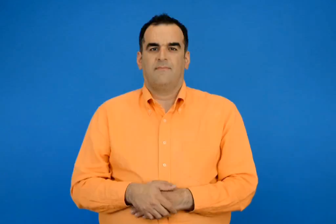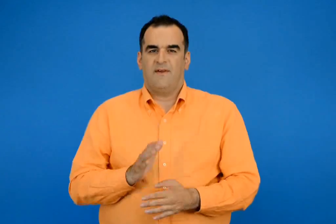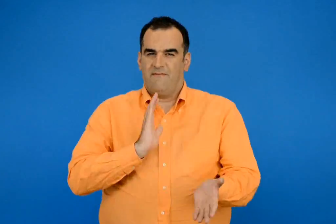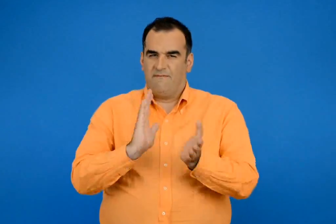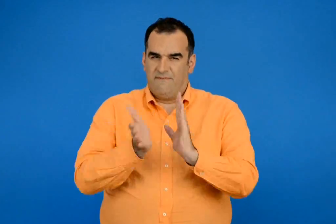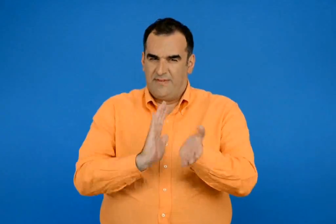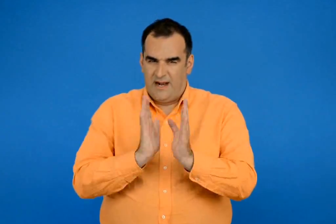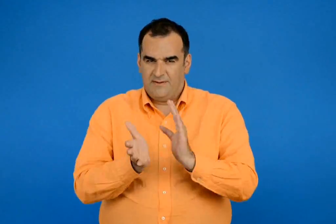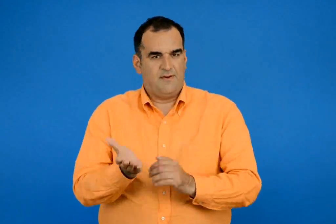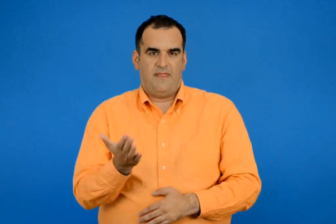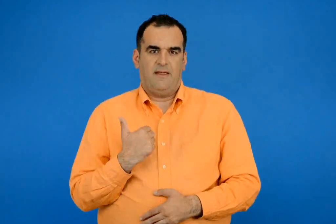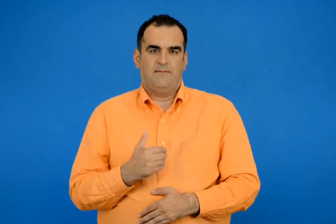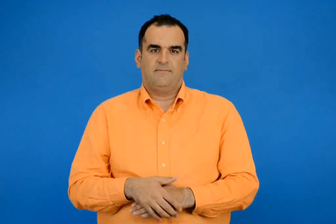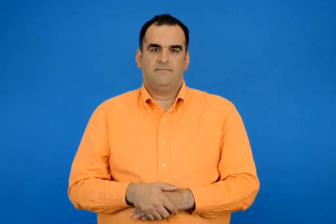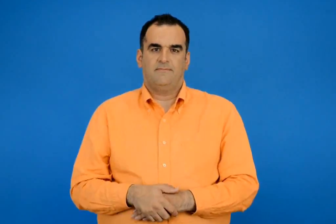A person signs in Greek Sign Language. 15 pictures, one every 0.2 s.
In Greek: δεν έχουν βία
